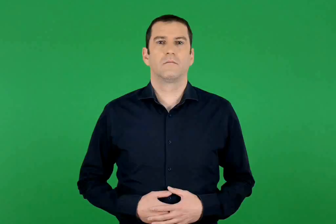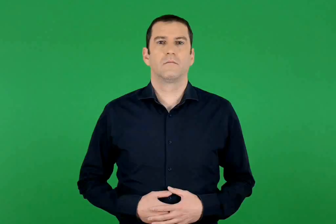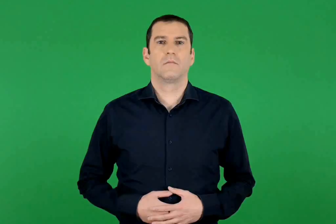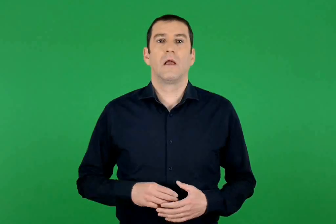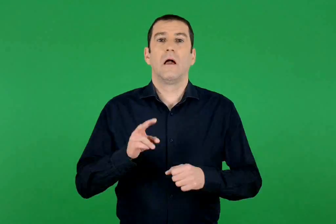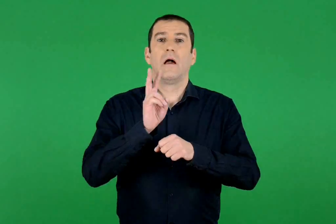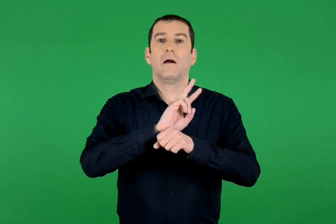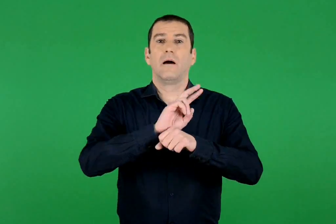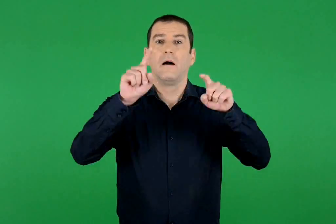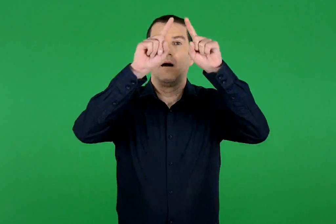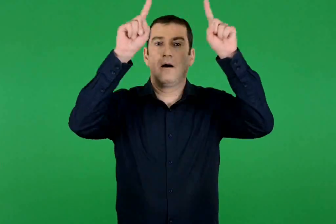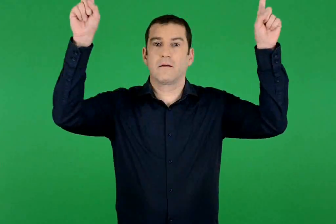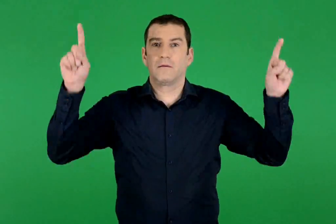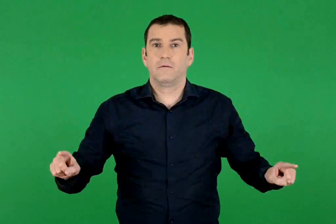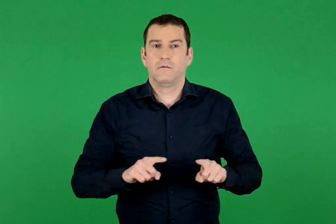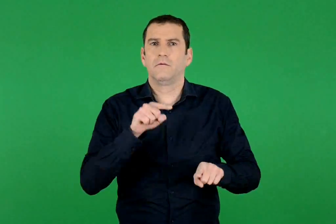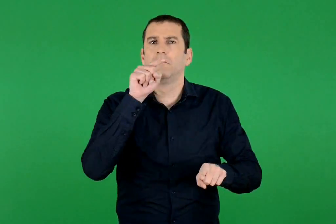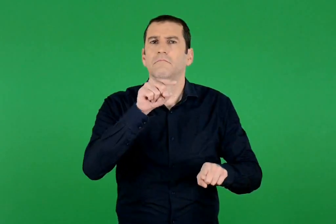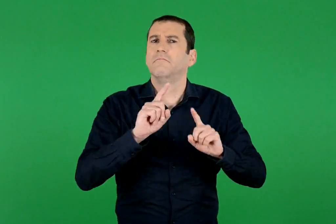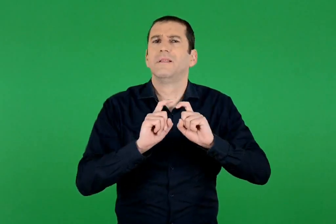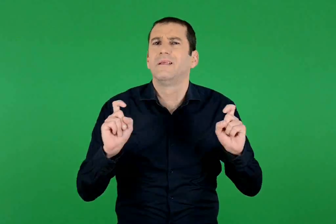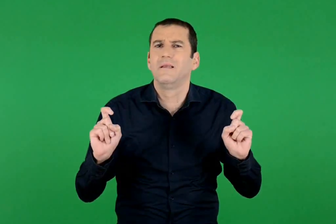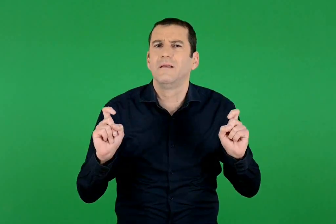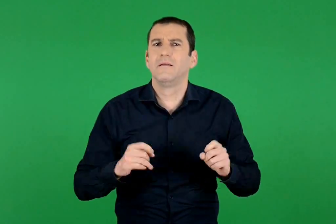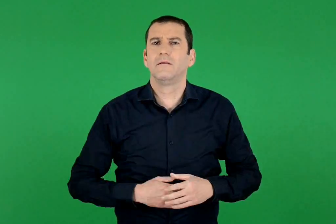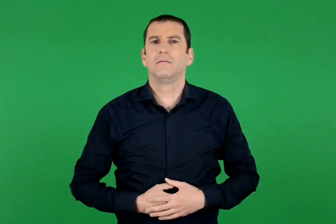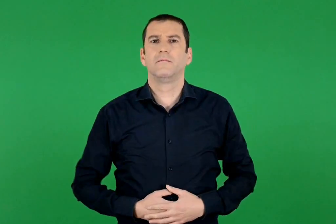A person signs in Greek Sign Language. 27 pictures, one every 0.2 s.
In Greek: τι είναι ο χάρτης ;
